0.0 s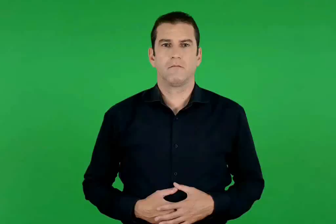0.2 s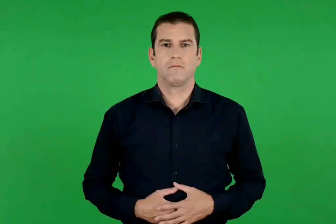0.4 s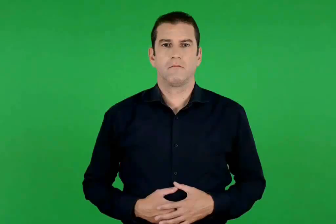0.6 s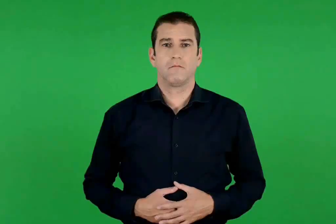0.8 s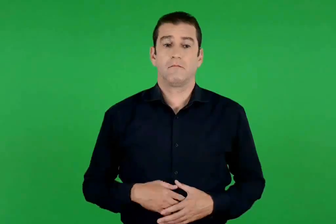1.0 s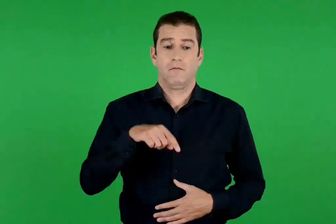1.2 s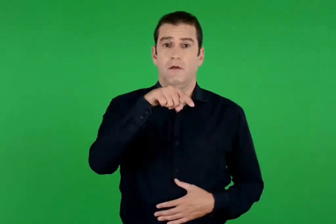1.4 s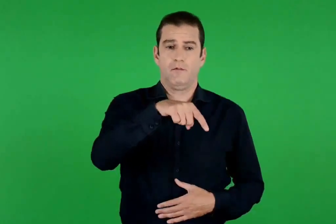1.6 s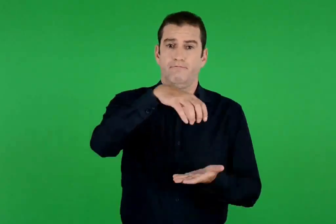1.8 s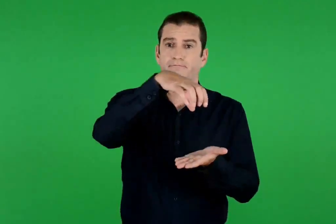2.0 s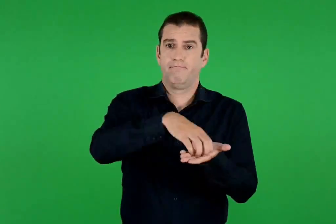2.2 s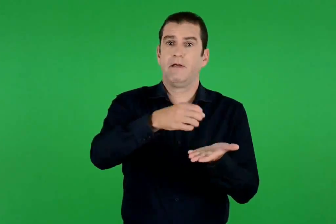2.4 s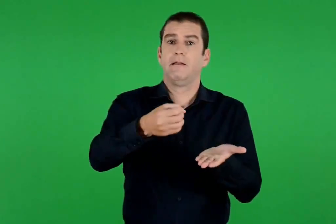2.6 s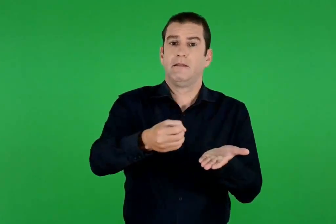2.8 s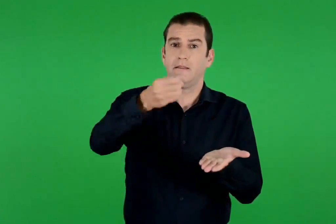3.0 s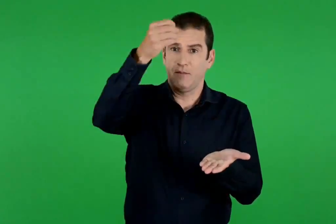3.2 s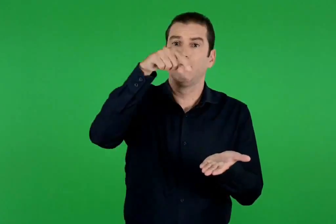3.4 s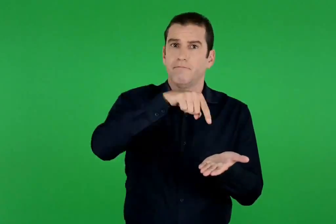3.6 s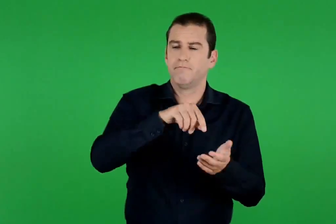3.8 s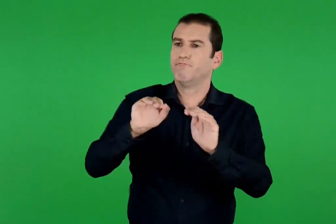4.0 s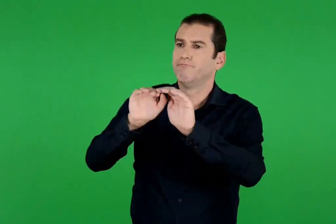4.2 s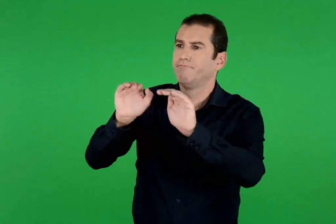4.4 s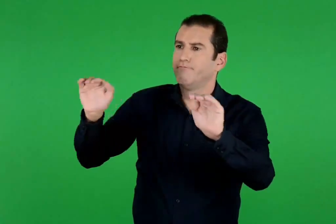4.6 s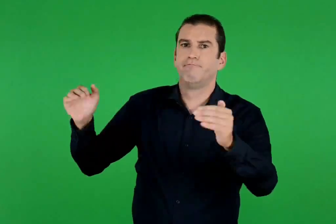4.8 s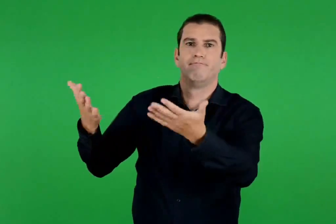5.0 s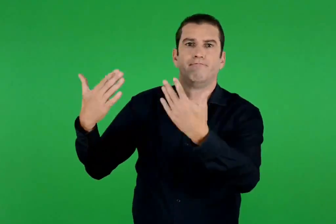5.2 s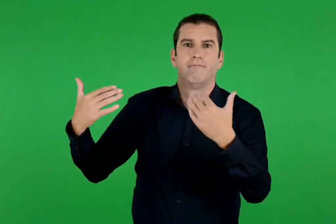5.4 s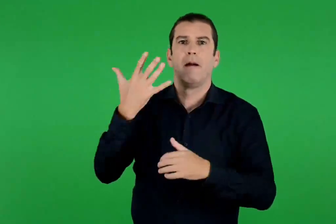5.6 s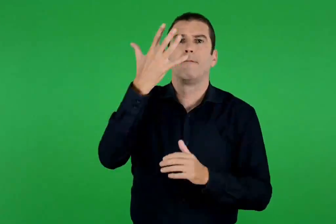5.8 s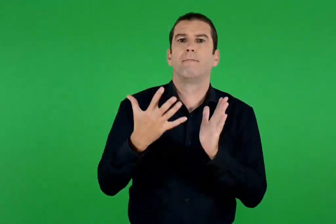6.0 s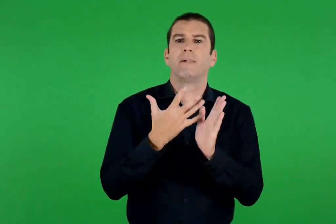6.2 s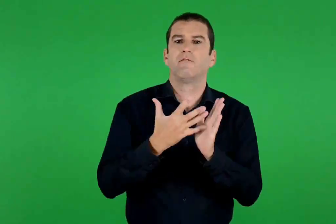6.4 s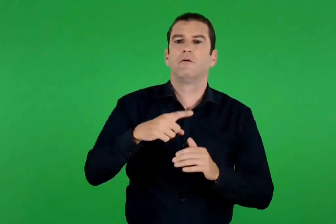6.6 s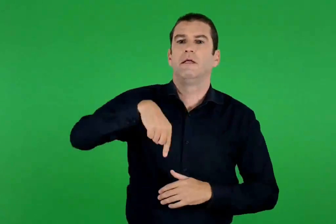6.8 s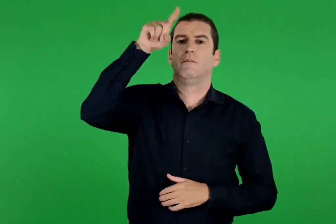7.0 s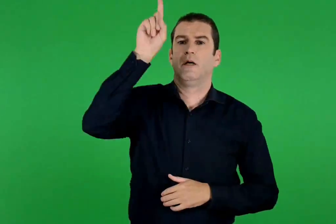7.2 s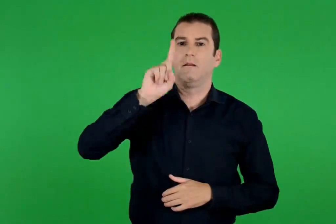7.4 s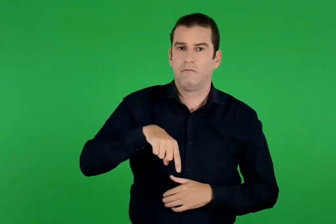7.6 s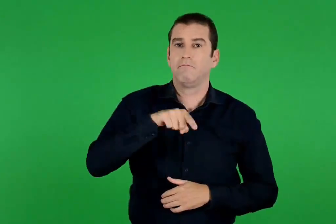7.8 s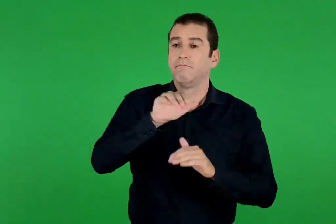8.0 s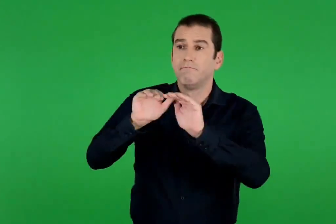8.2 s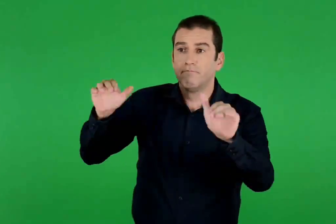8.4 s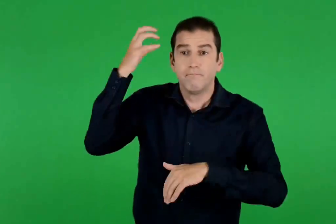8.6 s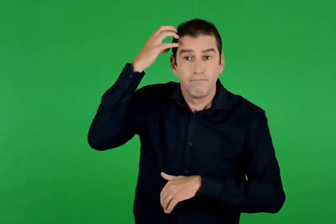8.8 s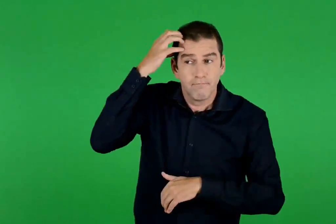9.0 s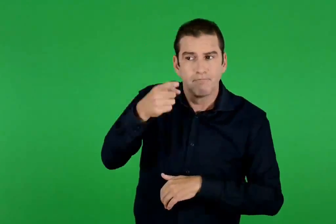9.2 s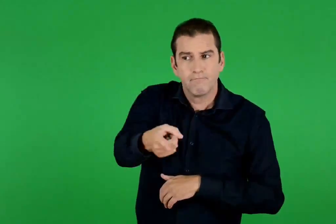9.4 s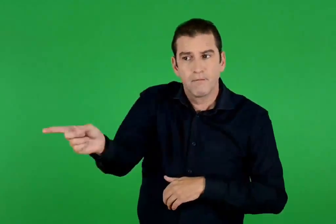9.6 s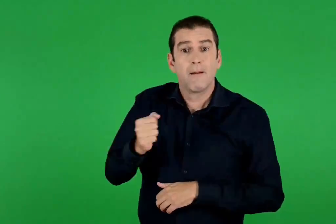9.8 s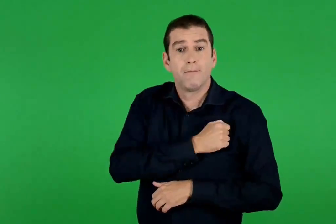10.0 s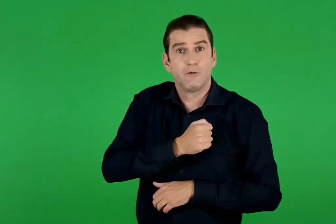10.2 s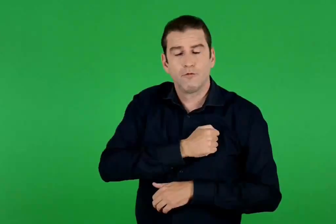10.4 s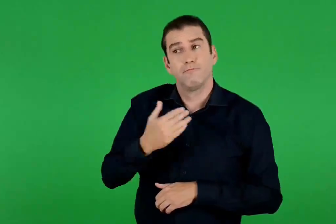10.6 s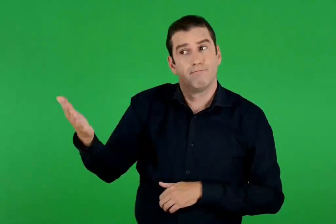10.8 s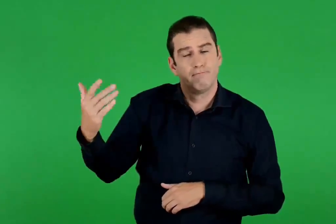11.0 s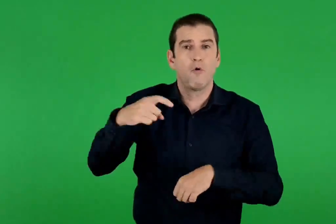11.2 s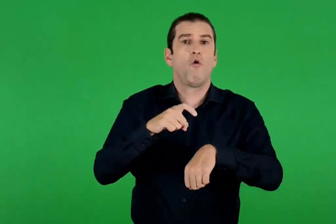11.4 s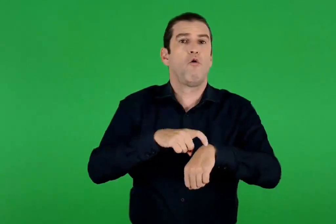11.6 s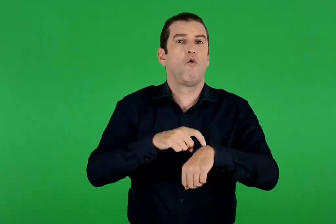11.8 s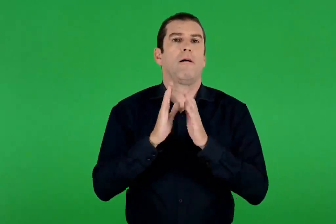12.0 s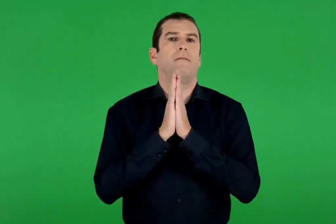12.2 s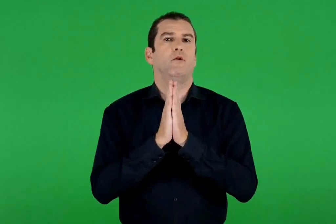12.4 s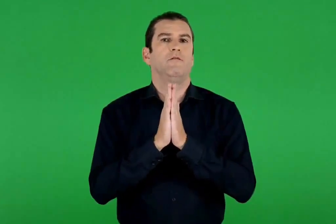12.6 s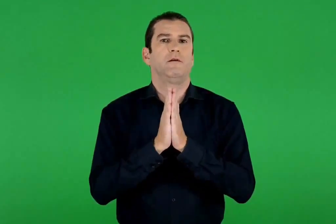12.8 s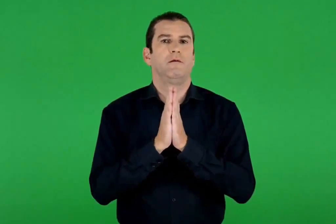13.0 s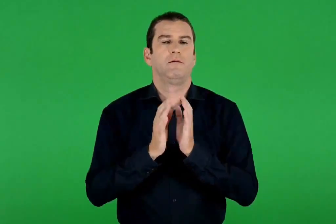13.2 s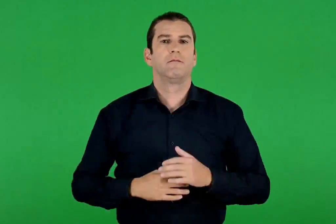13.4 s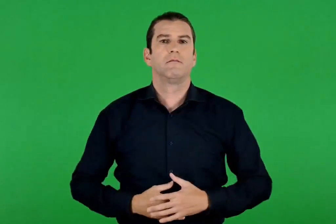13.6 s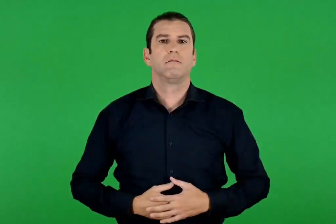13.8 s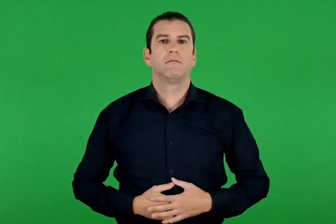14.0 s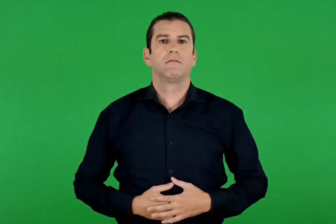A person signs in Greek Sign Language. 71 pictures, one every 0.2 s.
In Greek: από το τζαμί γίνεται η πρόσκληση πέντε φορές μέσα στην ημέρα , για να υπενθυμίσει στους πιστούς ότι έφτασε η ώρα της προσευχής
